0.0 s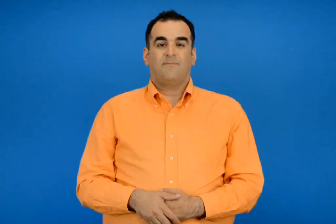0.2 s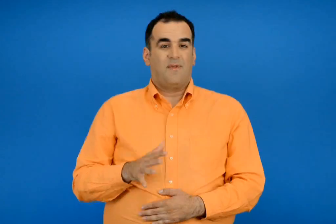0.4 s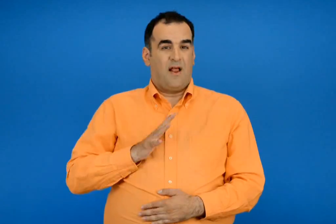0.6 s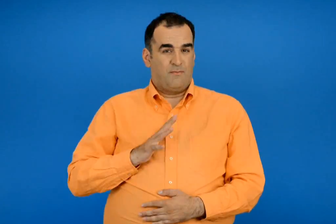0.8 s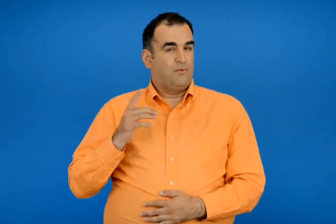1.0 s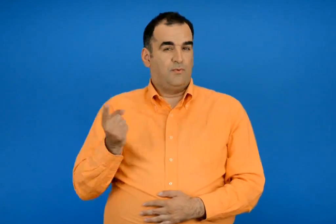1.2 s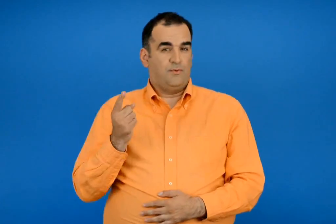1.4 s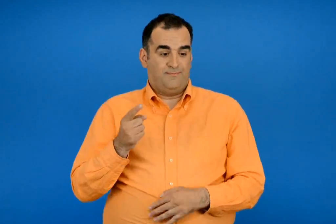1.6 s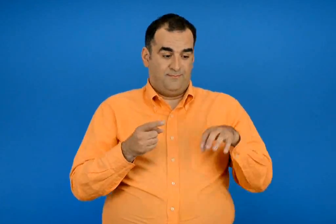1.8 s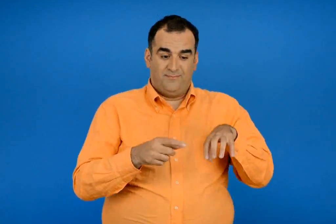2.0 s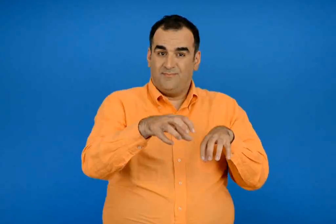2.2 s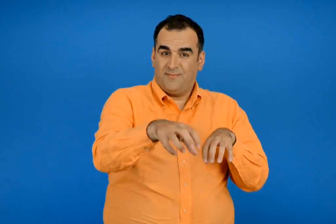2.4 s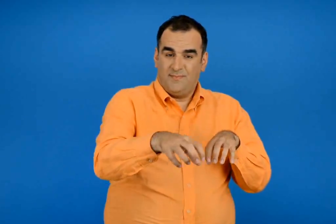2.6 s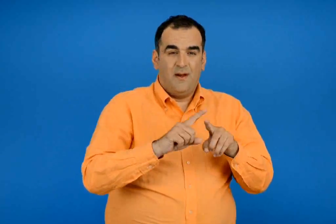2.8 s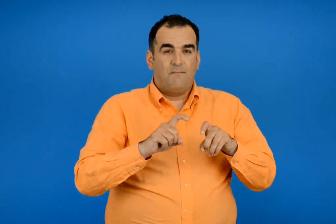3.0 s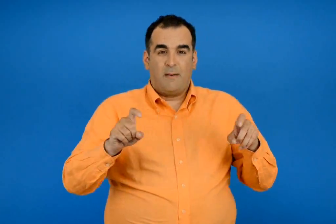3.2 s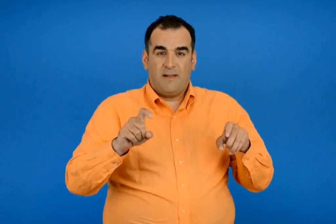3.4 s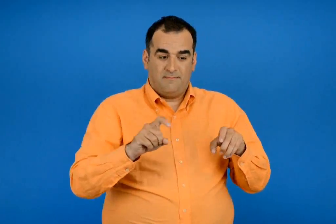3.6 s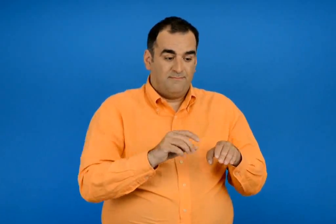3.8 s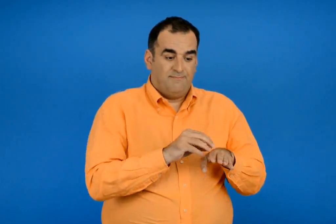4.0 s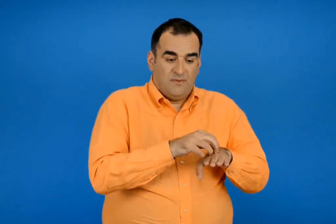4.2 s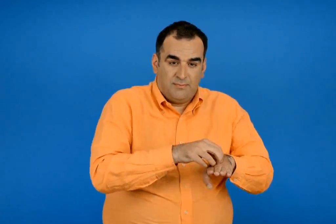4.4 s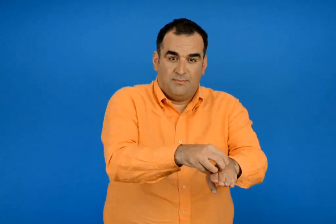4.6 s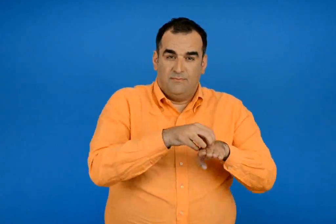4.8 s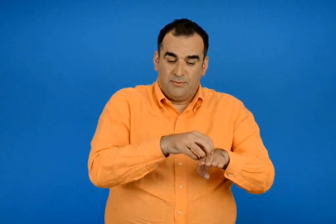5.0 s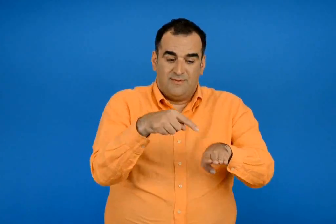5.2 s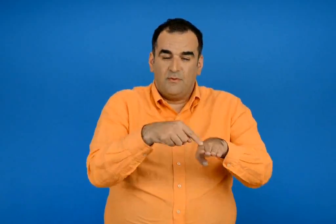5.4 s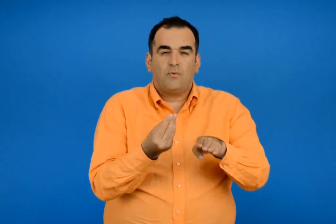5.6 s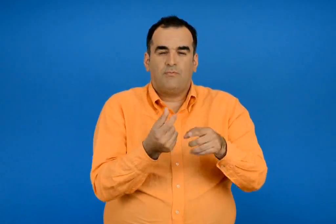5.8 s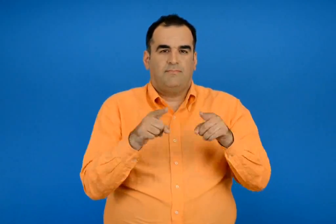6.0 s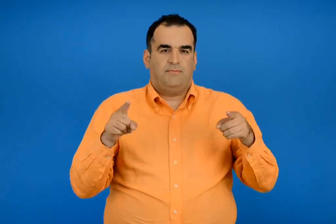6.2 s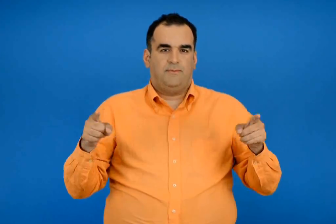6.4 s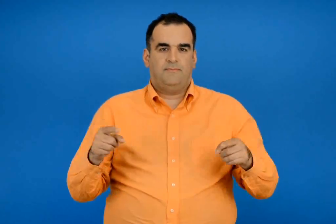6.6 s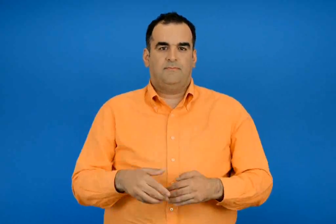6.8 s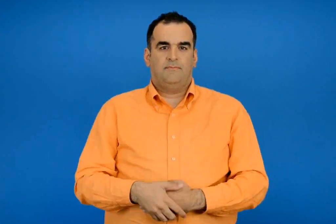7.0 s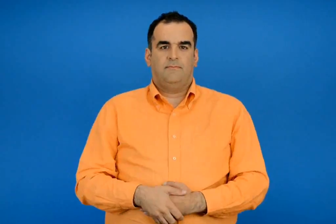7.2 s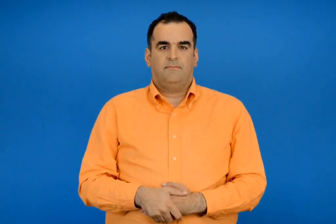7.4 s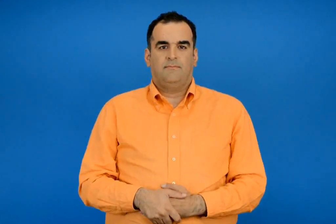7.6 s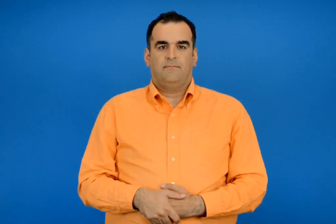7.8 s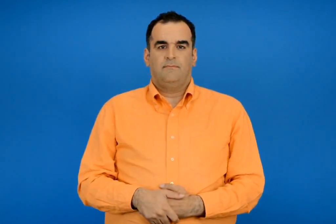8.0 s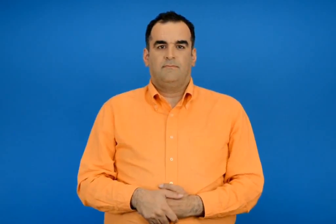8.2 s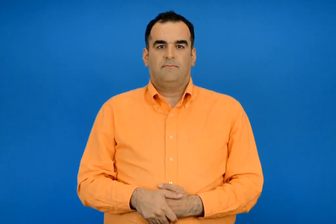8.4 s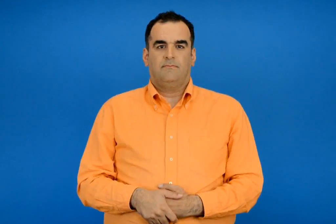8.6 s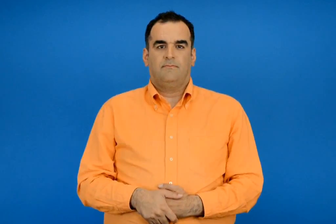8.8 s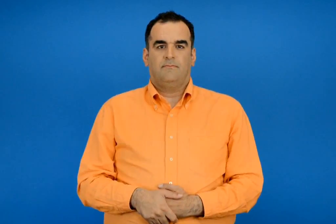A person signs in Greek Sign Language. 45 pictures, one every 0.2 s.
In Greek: οι άνθρωποι για να μεταφέρουν τα προϊόντα από τόπο σε τόπο χρησιμοποιούν διαφορά μεταφορικά μέσα
